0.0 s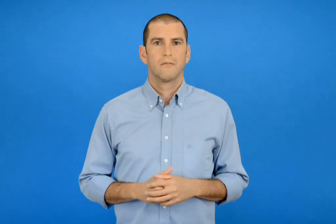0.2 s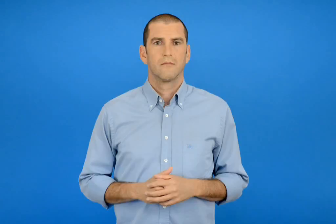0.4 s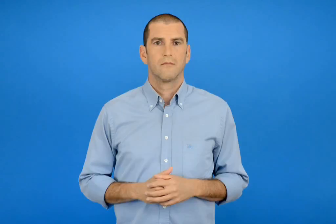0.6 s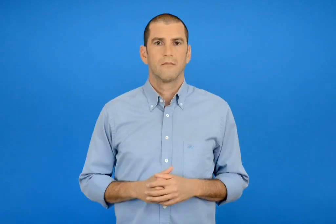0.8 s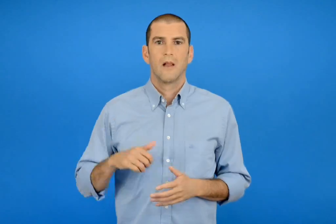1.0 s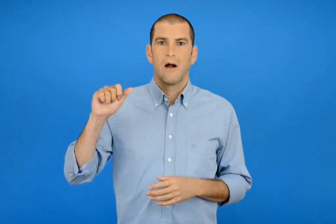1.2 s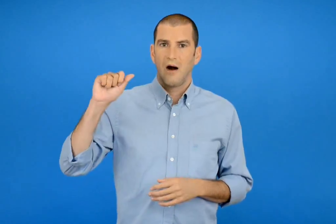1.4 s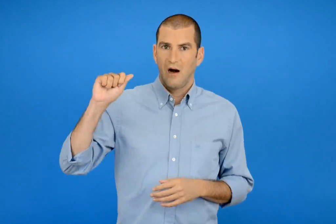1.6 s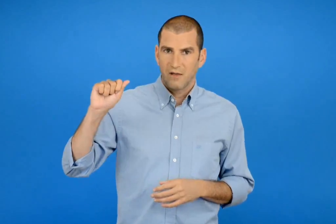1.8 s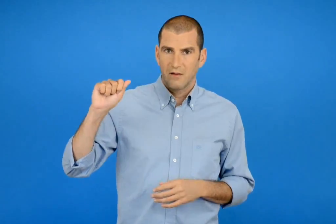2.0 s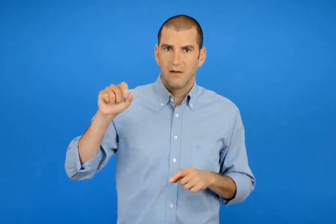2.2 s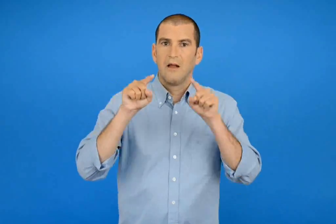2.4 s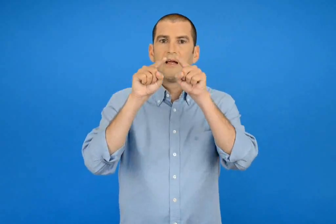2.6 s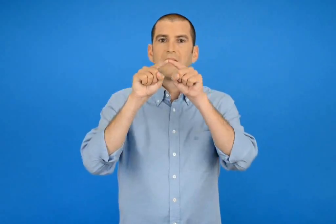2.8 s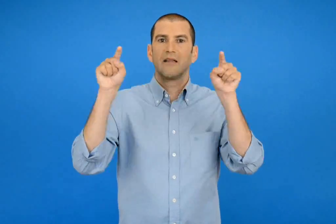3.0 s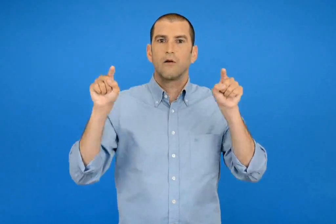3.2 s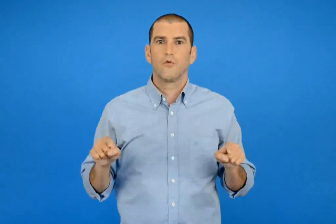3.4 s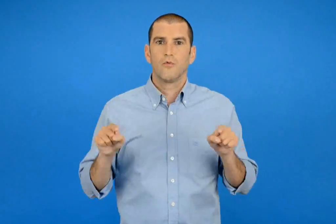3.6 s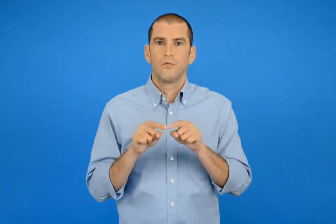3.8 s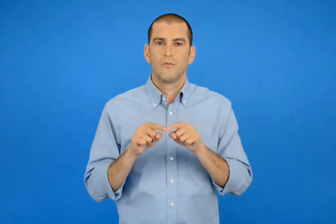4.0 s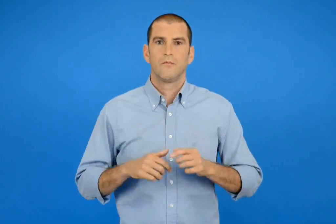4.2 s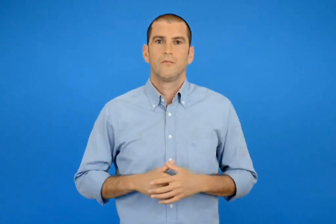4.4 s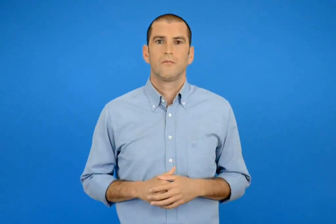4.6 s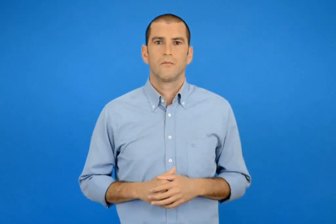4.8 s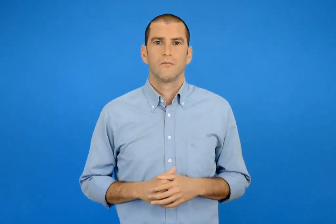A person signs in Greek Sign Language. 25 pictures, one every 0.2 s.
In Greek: α τετράγωνο
